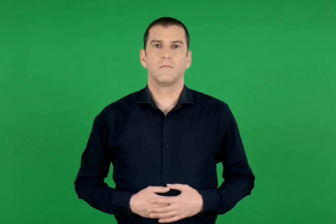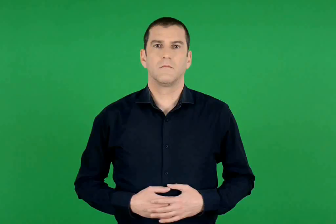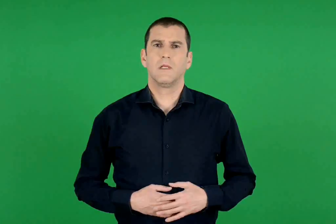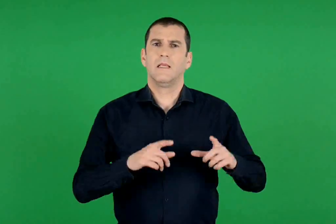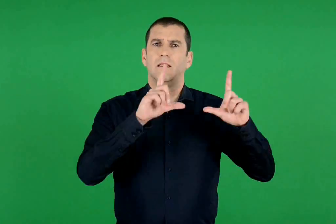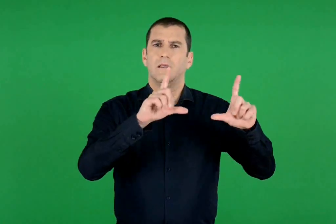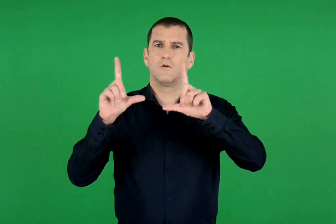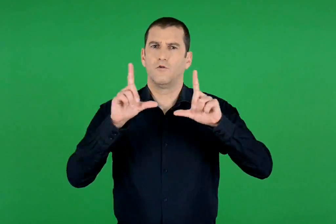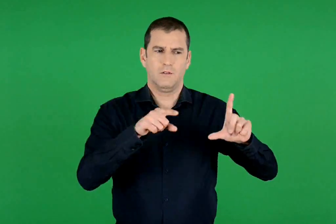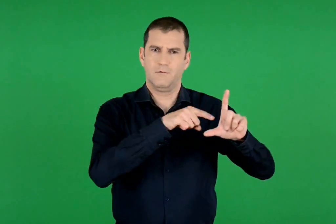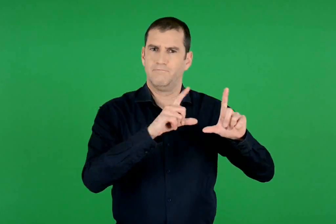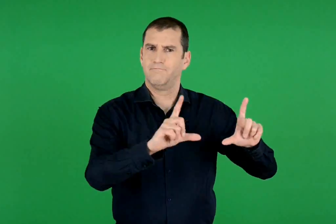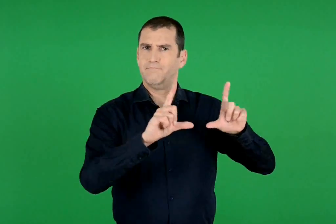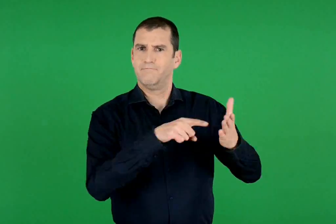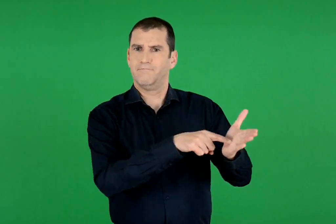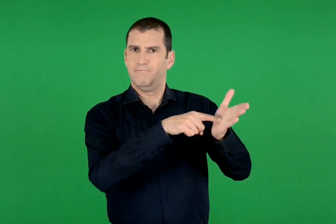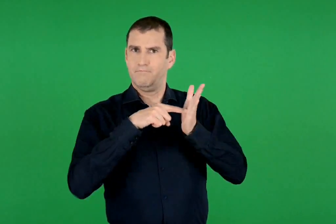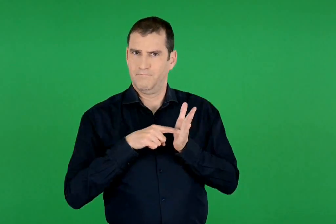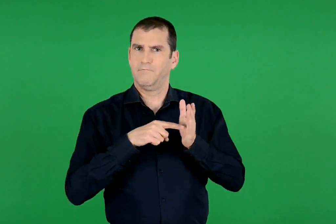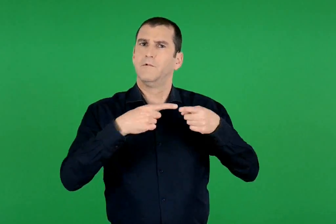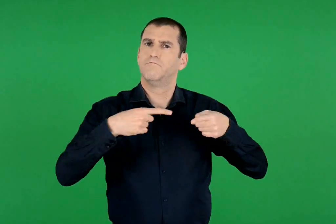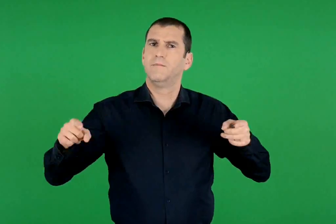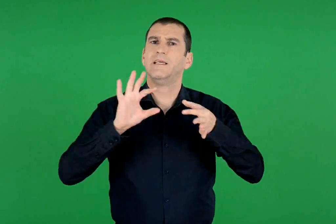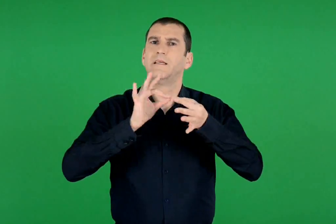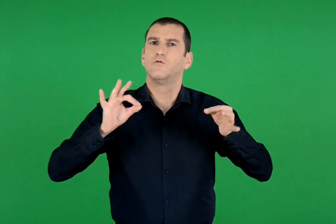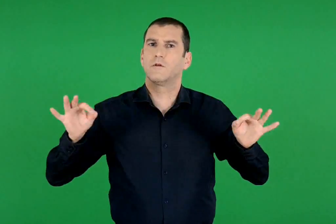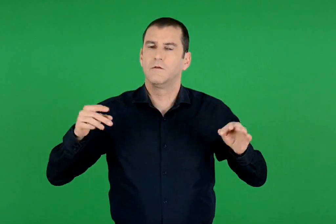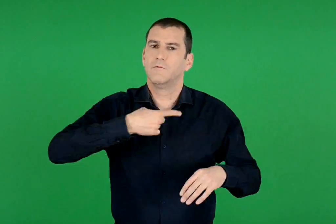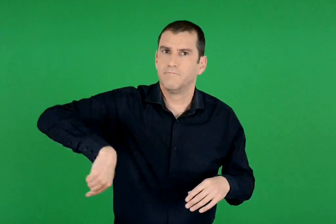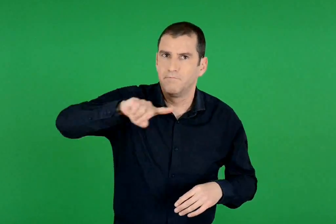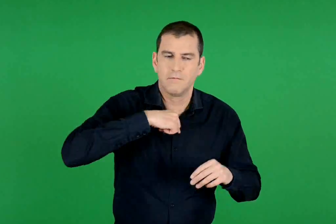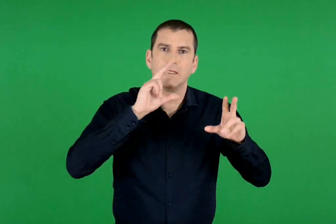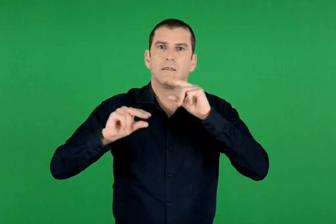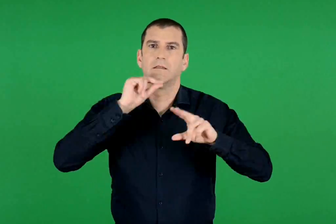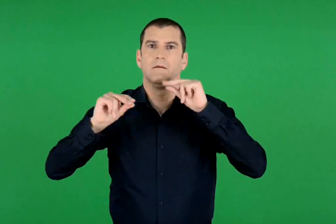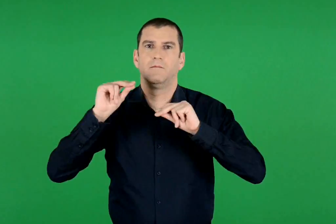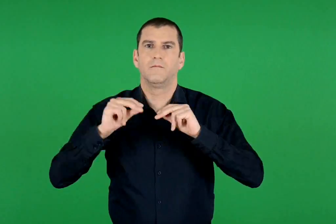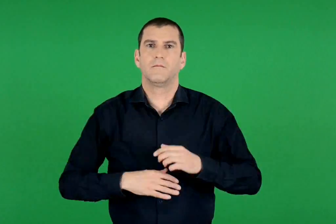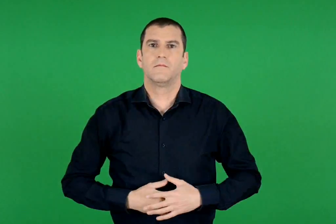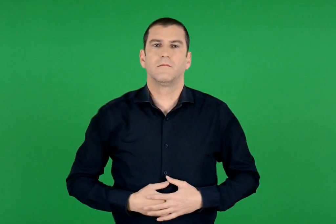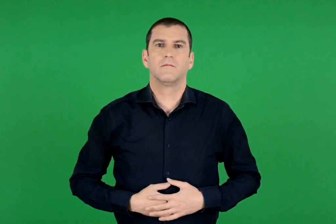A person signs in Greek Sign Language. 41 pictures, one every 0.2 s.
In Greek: συζητάμε τις ιστορίες που μας διηγούνται οι εικόνες
